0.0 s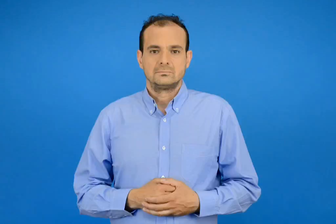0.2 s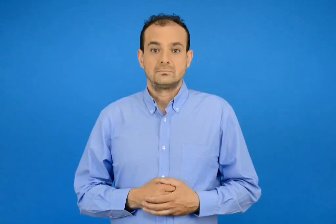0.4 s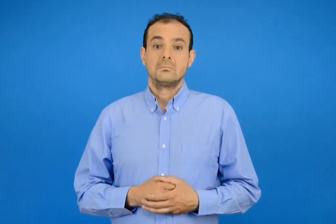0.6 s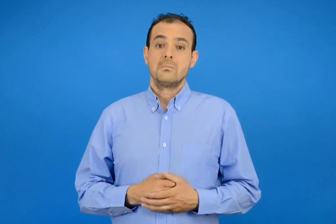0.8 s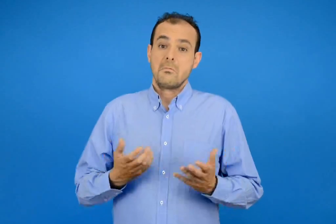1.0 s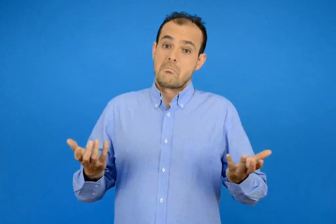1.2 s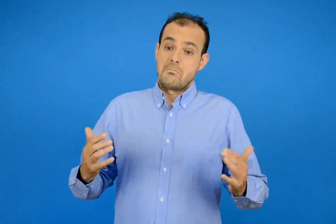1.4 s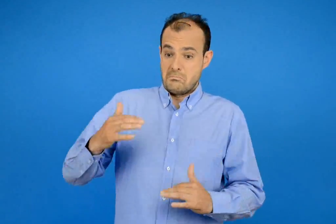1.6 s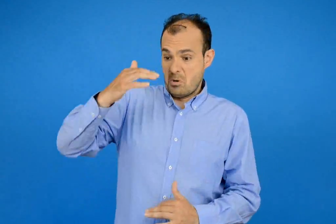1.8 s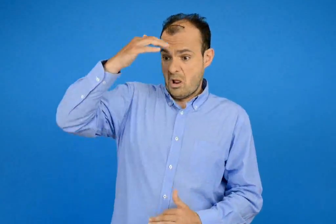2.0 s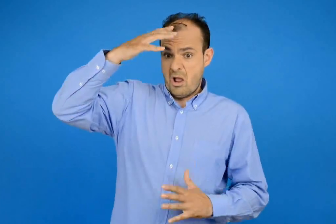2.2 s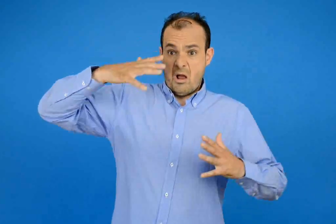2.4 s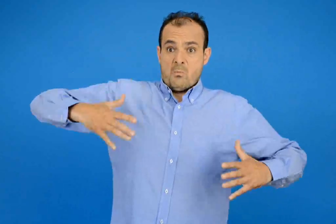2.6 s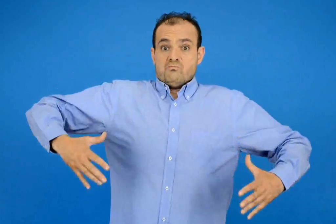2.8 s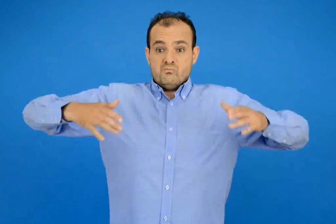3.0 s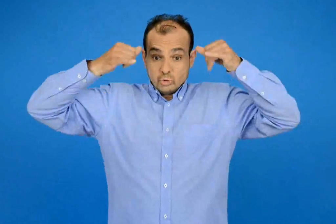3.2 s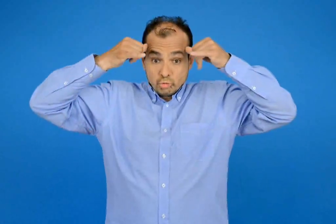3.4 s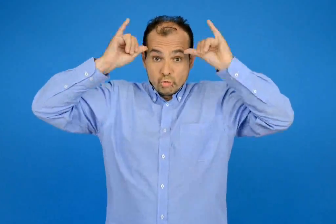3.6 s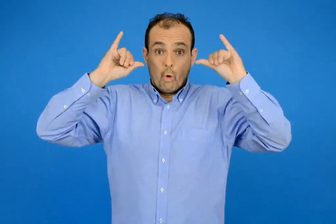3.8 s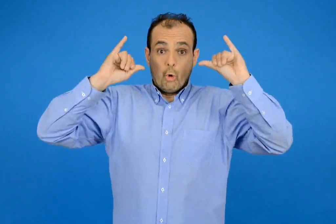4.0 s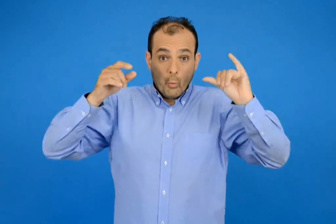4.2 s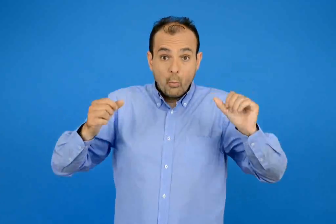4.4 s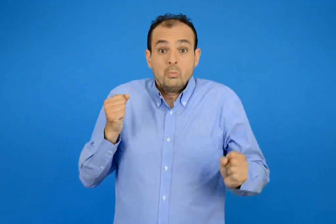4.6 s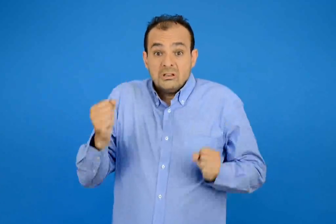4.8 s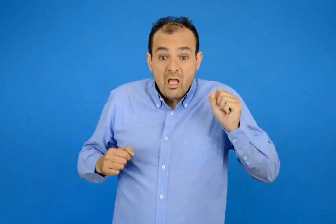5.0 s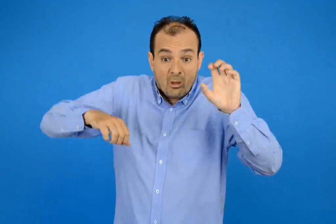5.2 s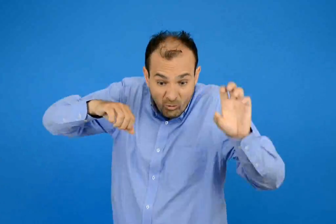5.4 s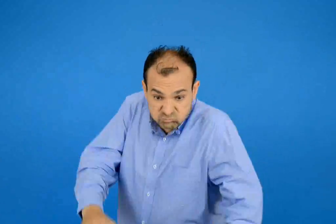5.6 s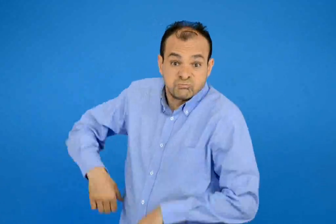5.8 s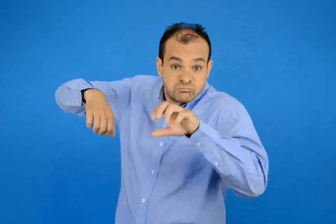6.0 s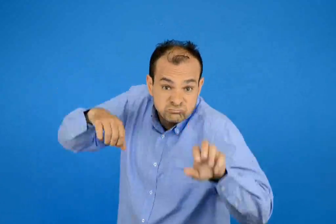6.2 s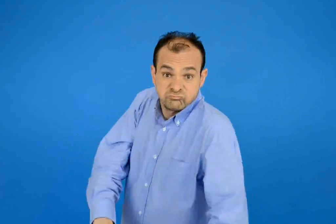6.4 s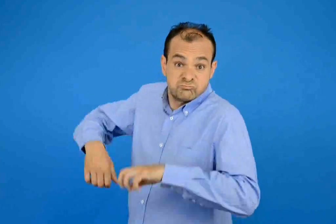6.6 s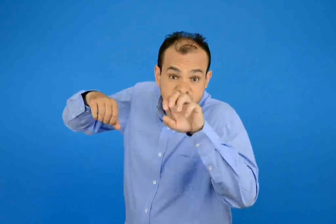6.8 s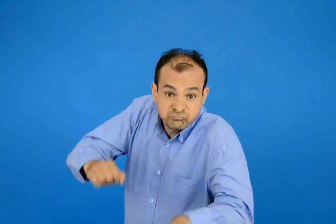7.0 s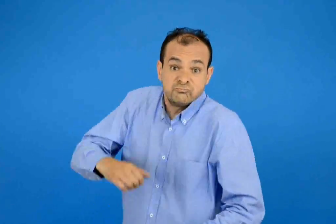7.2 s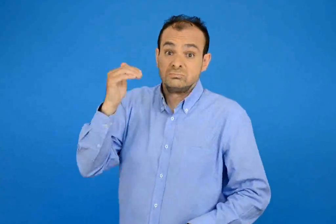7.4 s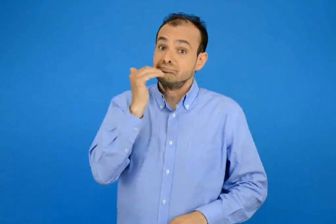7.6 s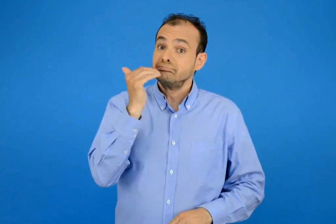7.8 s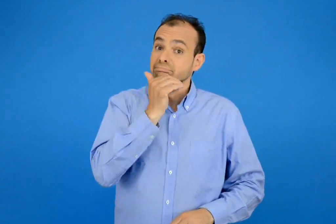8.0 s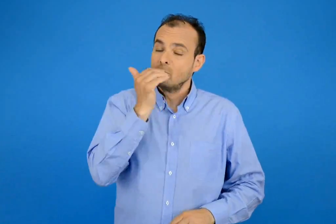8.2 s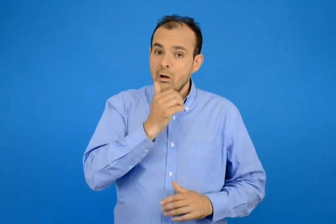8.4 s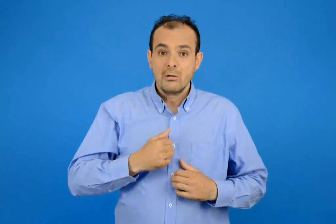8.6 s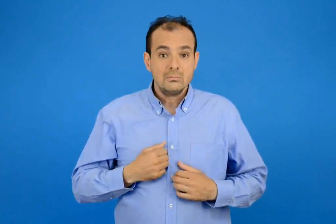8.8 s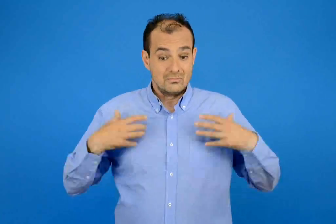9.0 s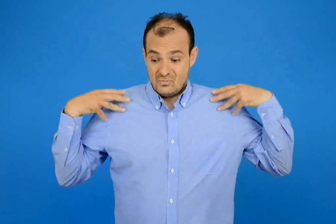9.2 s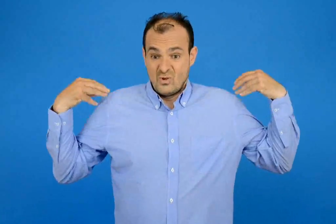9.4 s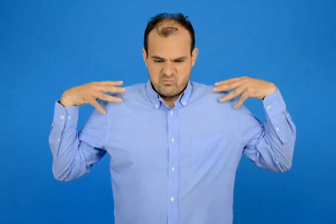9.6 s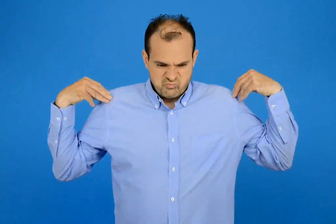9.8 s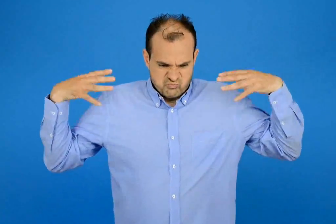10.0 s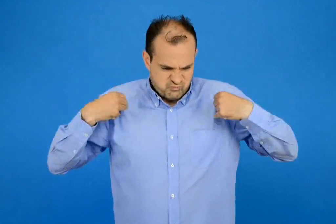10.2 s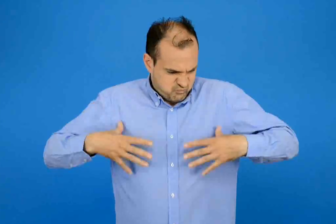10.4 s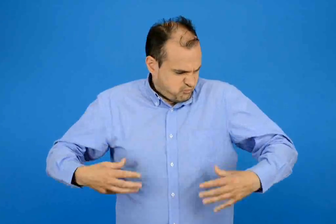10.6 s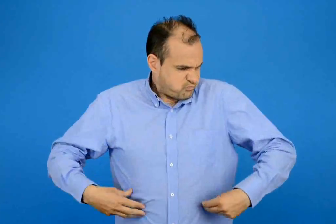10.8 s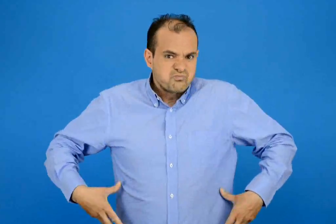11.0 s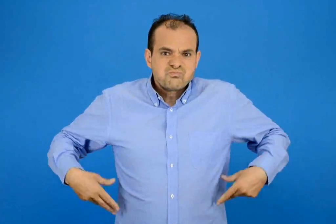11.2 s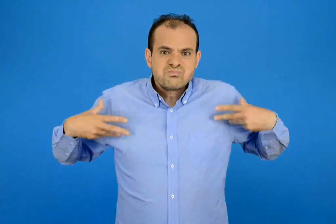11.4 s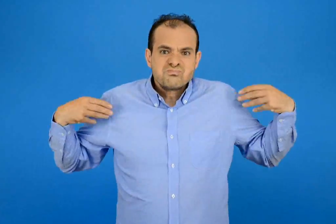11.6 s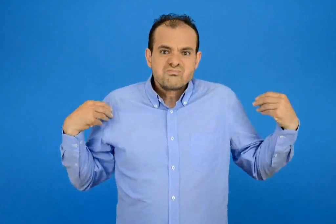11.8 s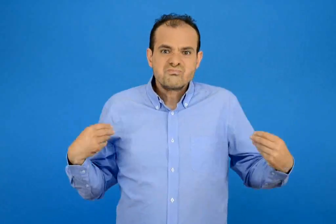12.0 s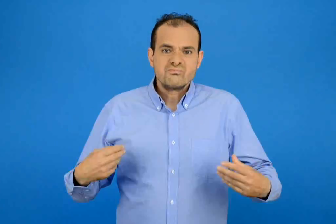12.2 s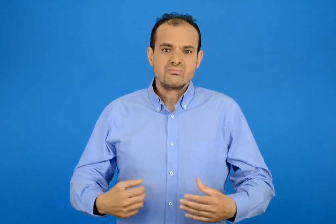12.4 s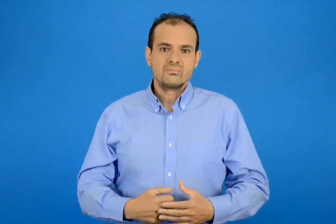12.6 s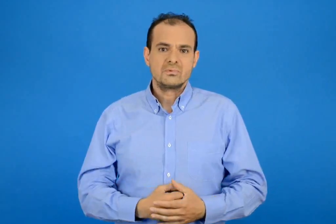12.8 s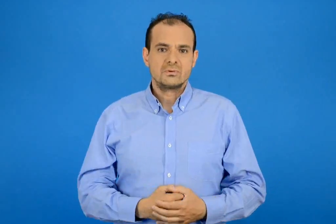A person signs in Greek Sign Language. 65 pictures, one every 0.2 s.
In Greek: αν και είναι μεγαλόσωμο ζώο τρέχει γρηγορά έχει πυκνή γούνα
